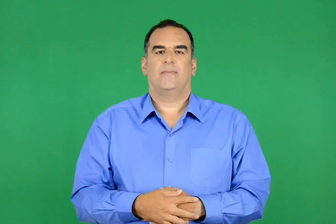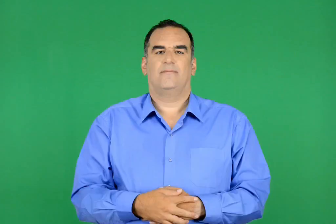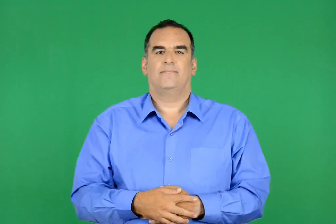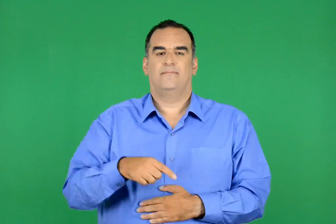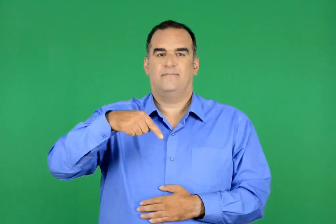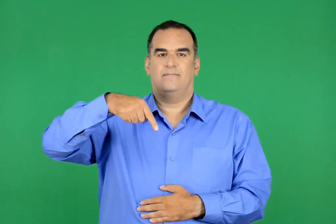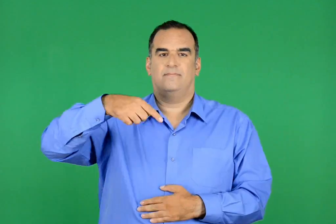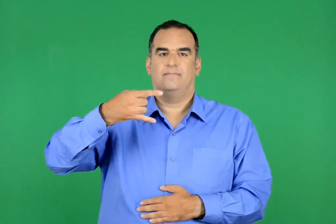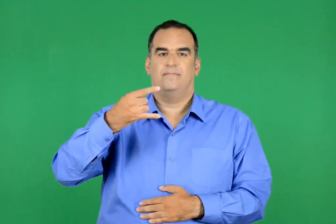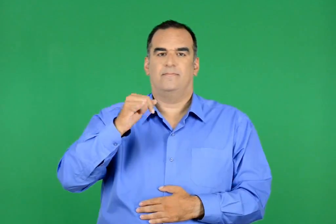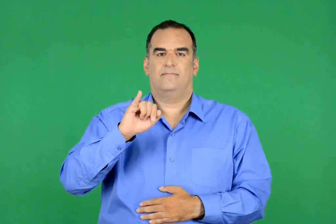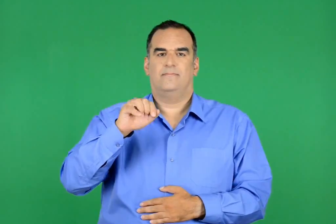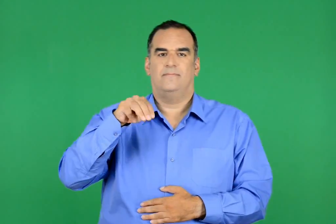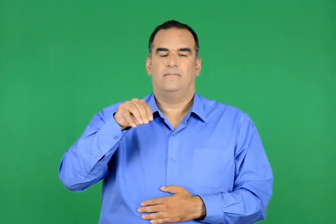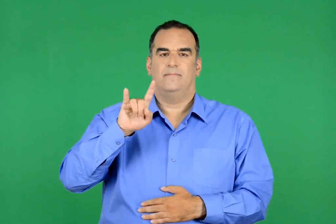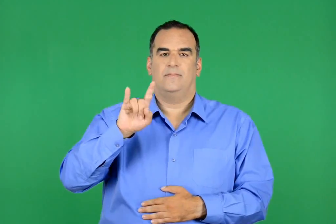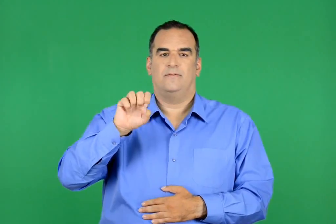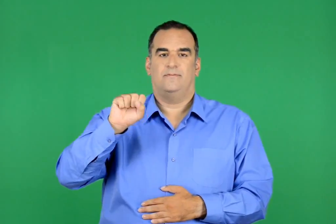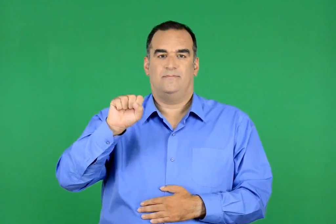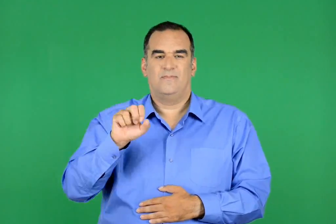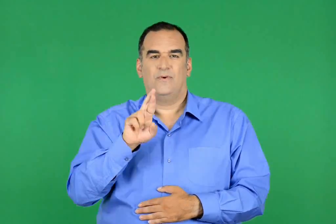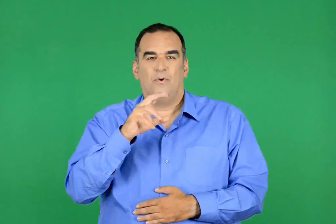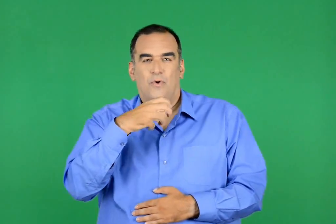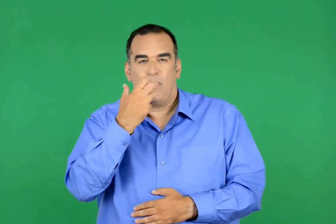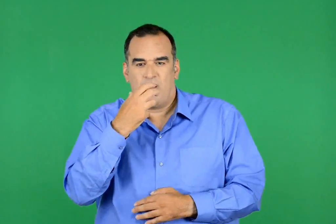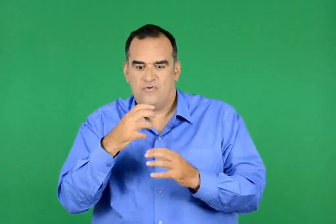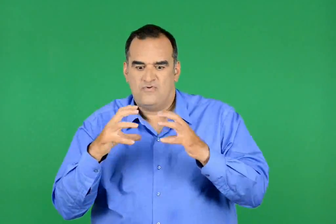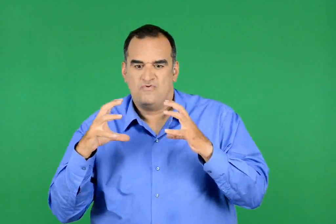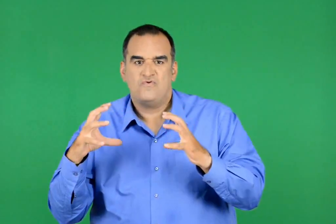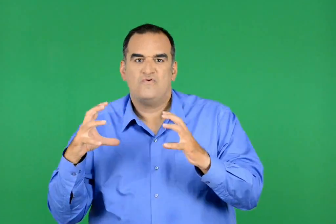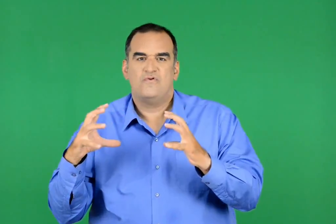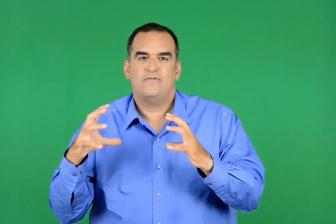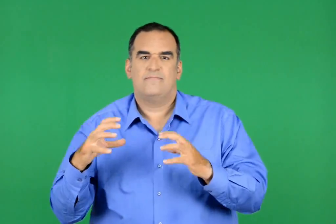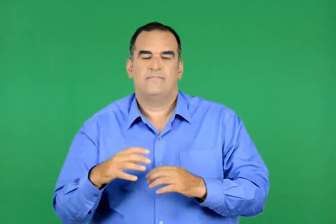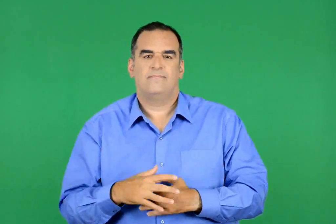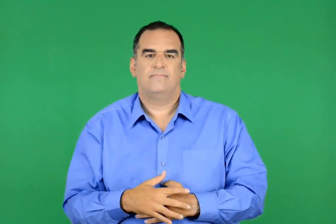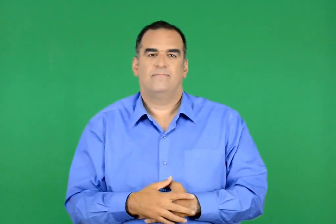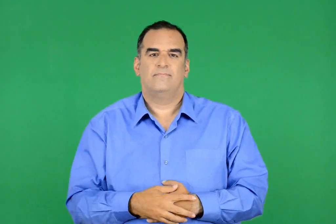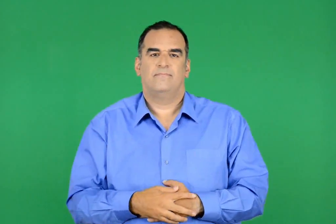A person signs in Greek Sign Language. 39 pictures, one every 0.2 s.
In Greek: ο τζίμης και το γιγαντοροδάκινο
